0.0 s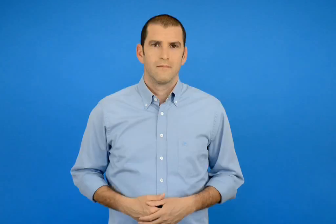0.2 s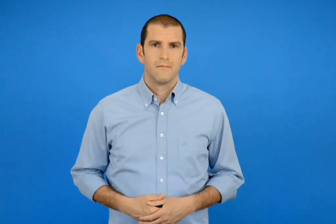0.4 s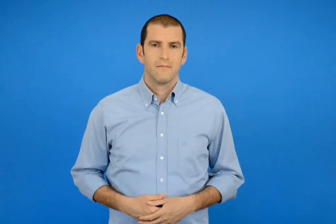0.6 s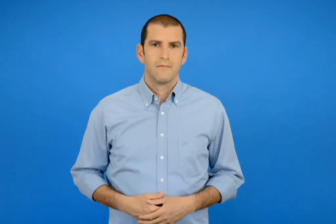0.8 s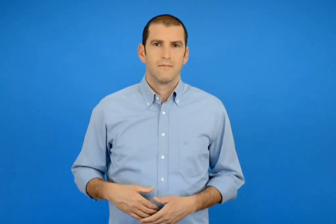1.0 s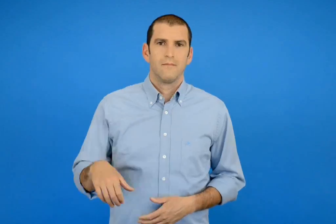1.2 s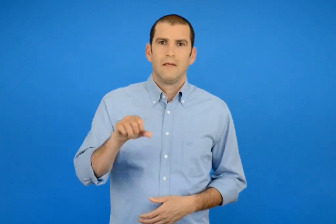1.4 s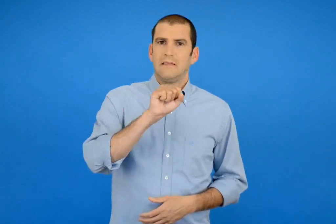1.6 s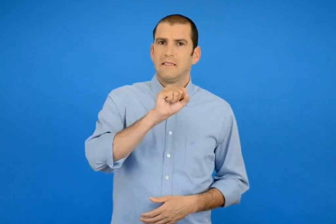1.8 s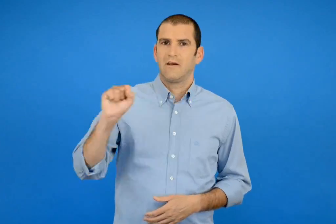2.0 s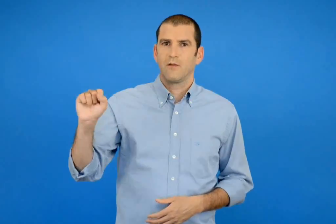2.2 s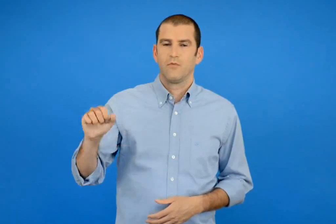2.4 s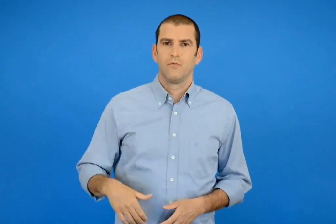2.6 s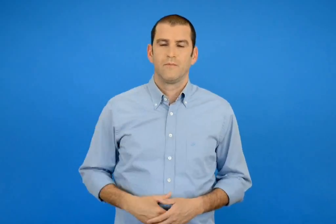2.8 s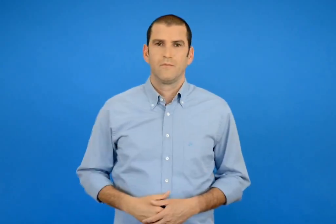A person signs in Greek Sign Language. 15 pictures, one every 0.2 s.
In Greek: σάββατο
